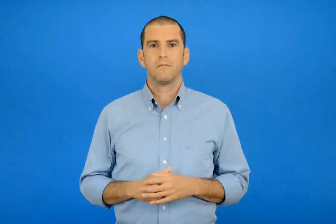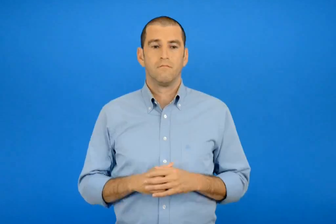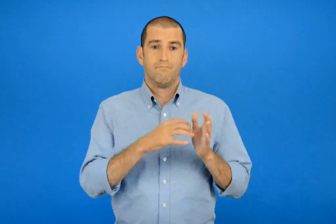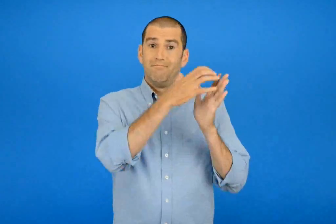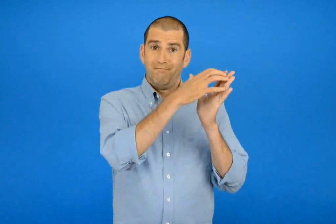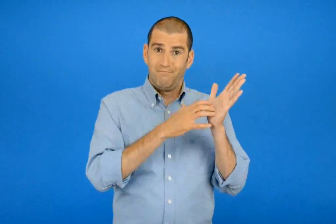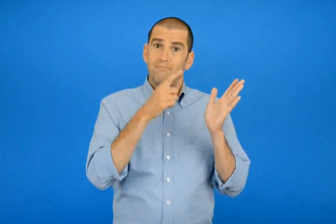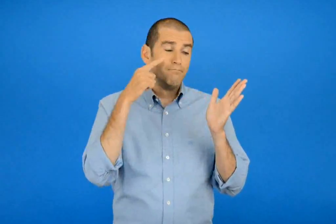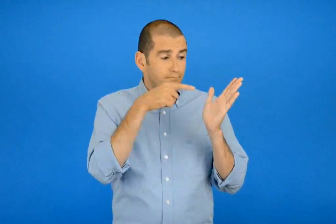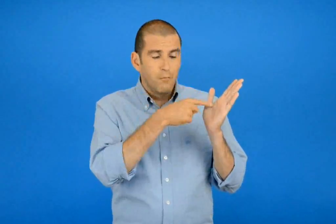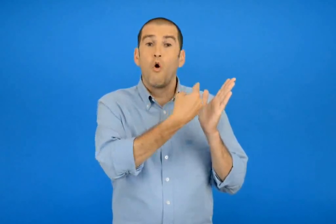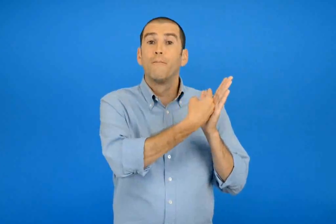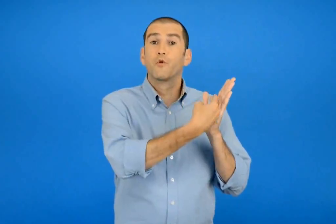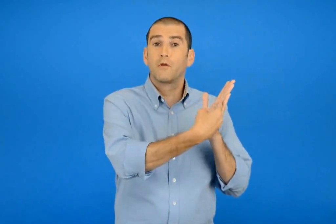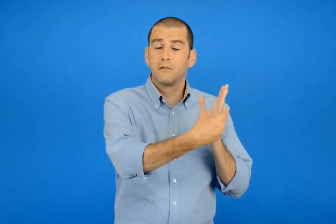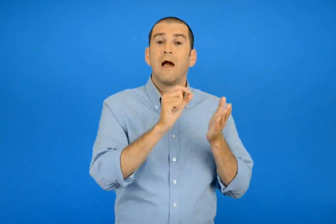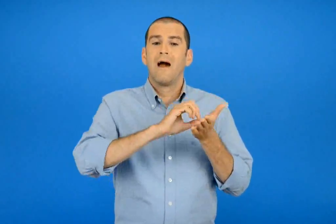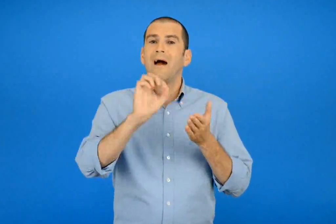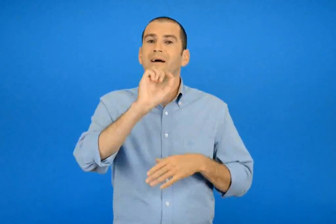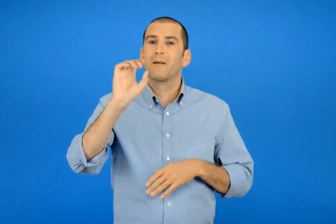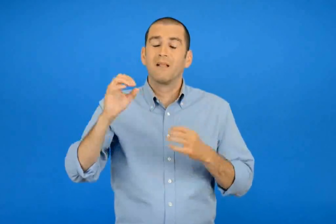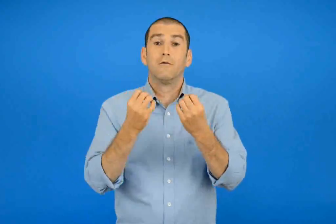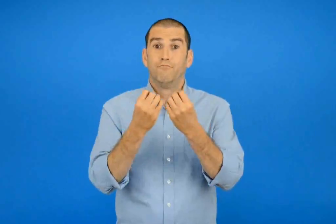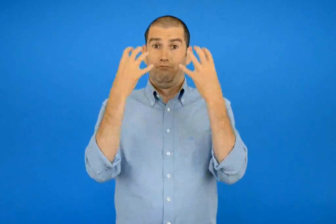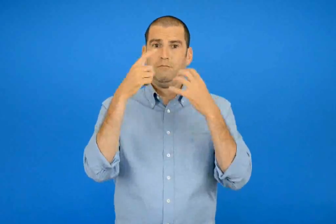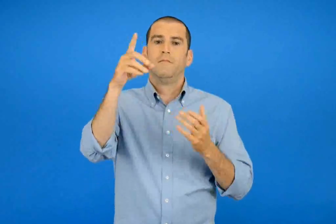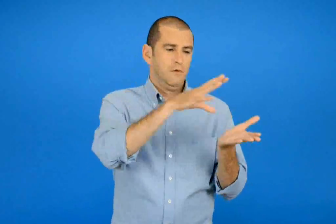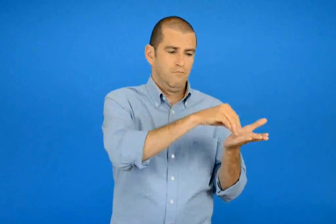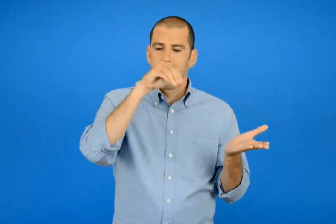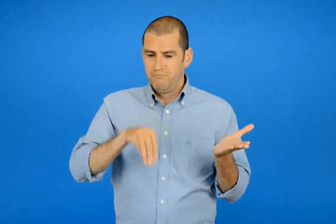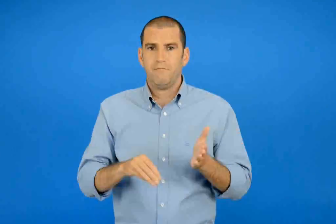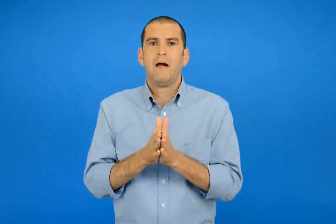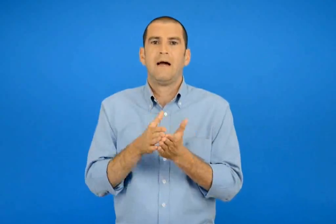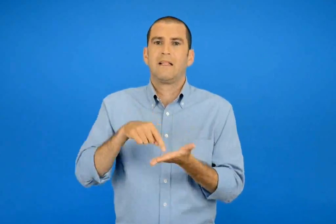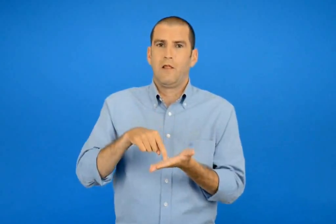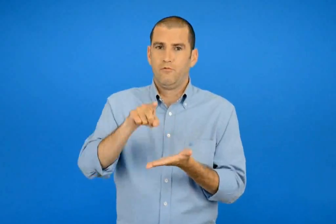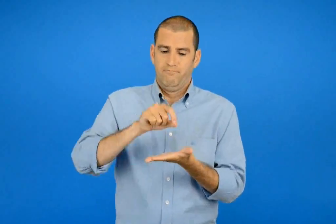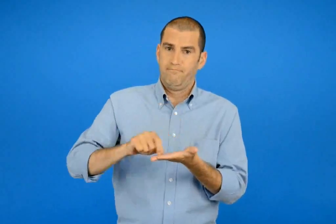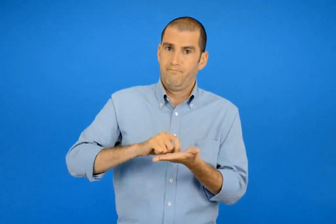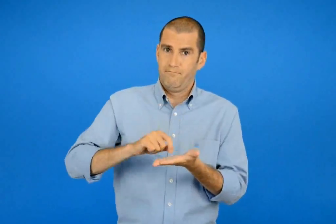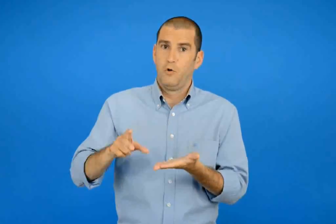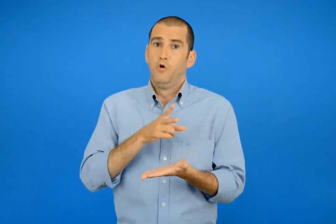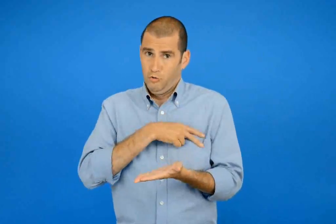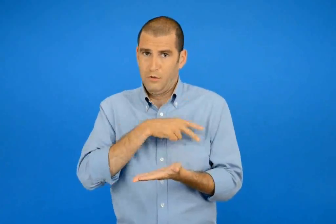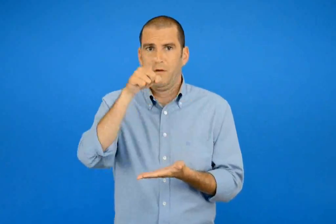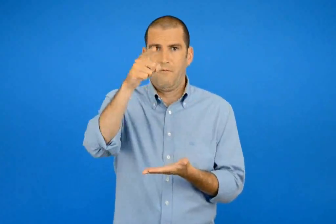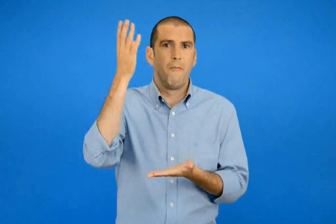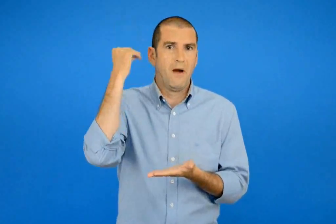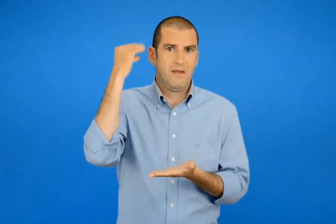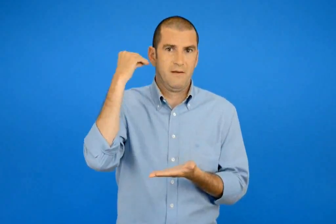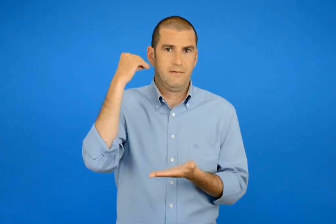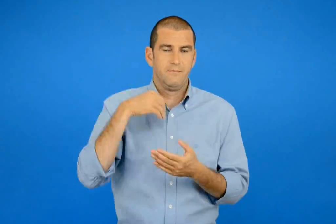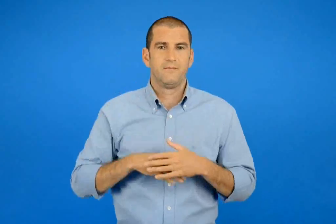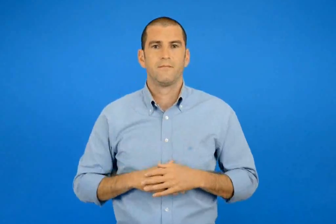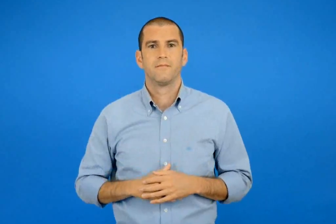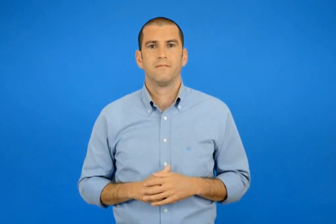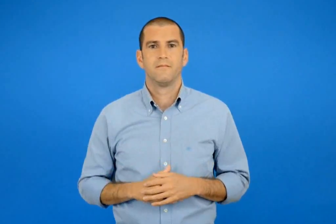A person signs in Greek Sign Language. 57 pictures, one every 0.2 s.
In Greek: αντίγραψε στο τετράδιο σου την πρόταση με τα έντονα γράμματα και μαθέ να τη γράφεις σωστά
